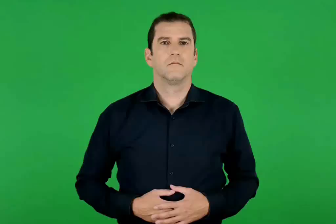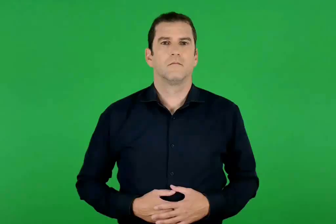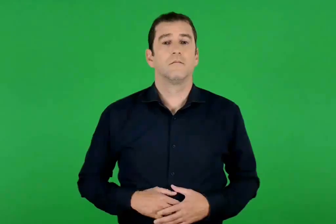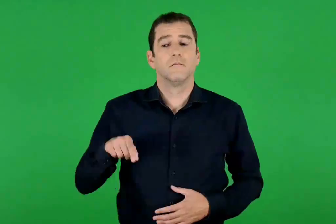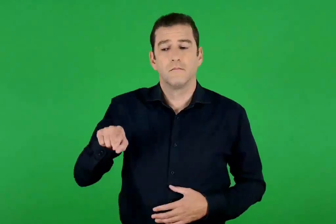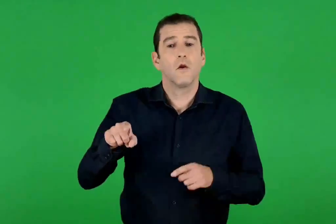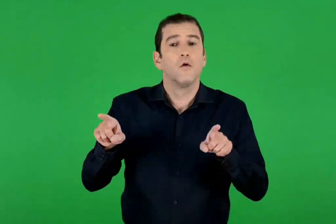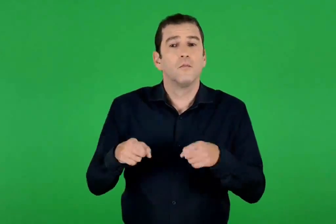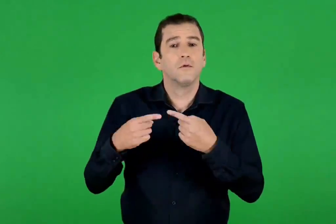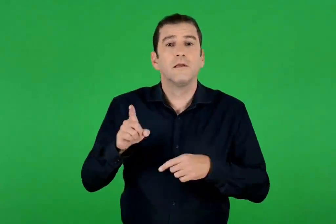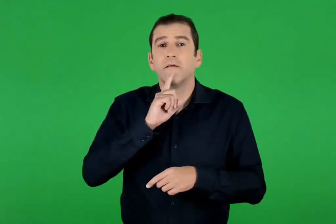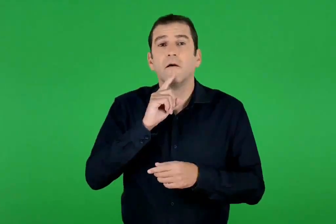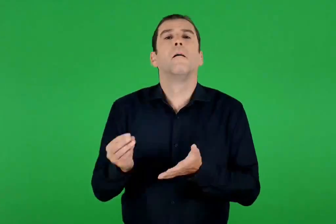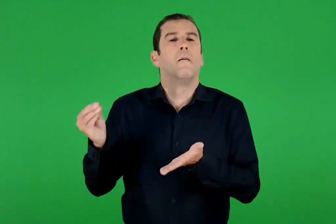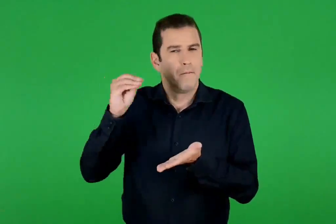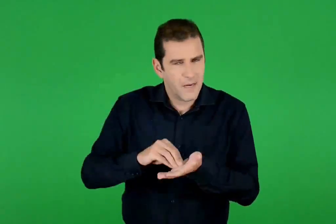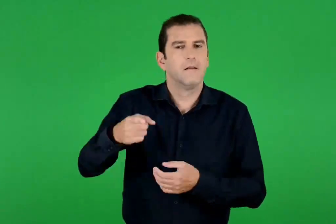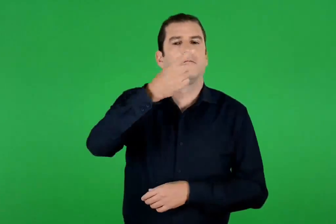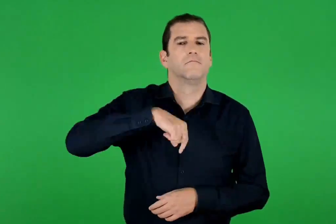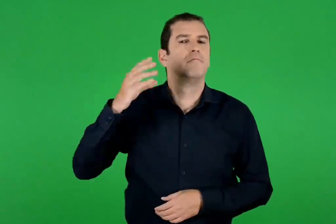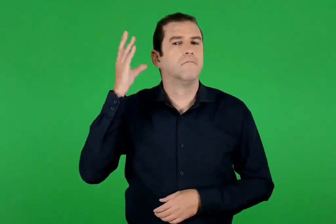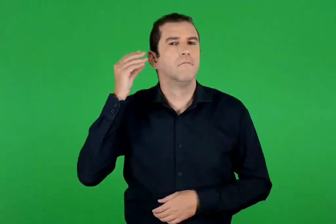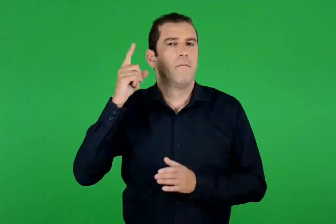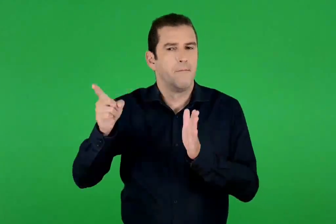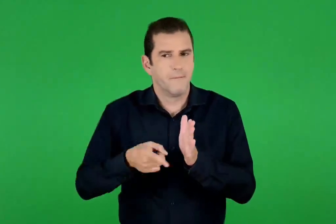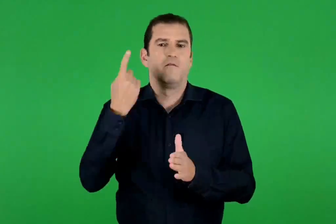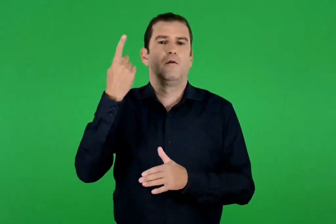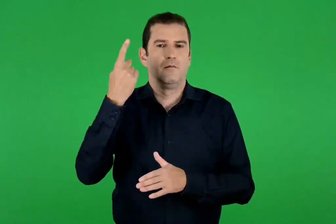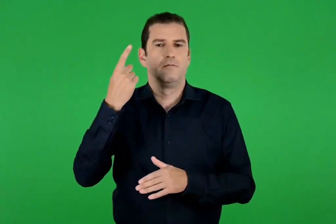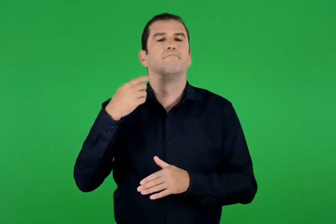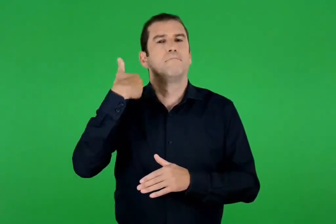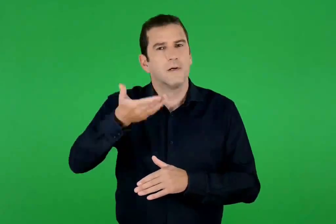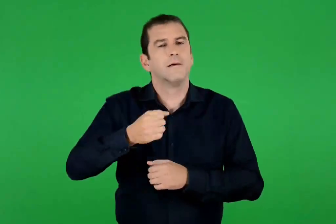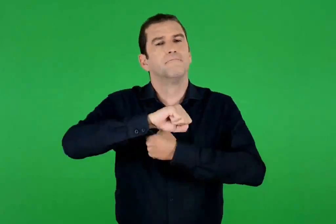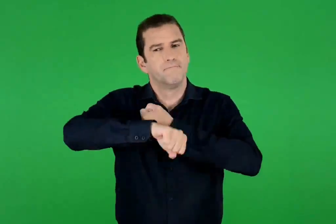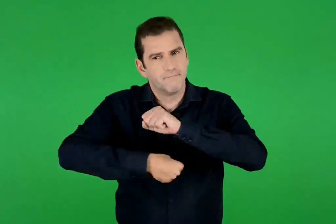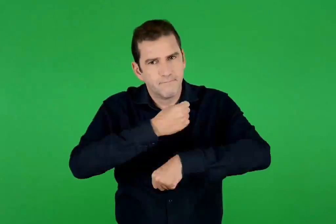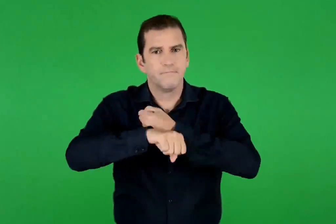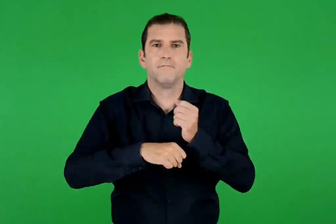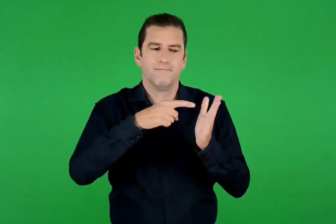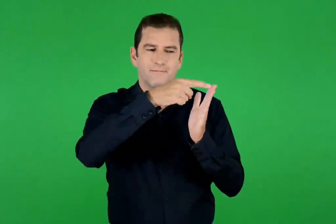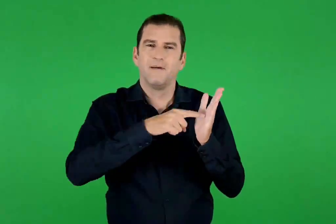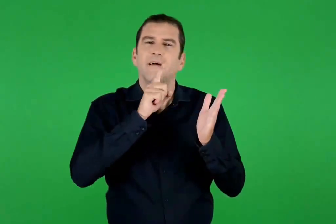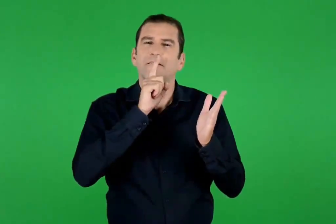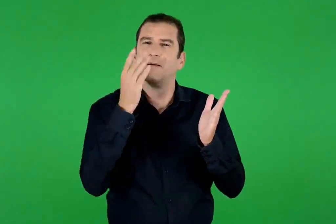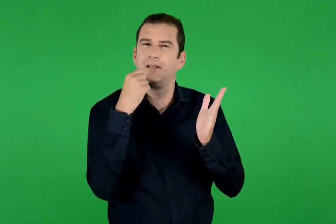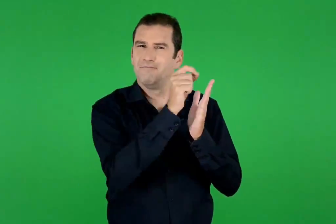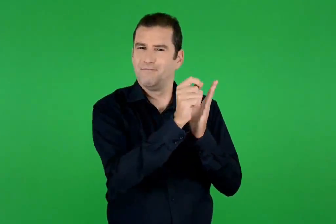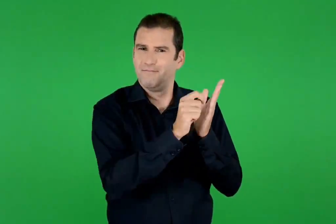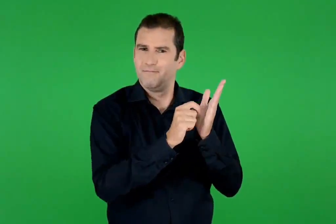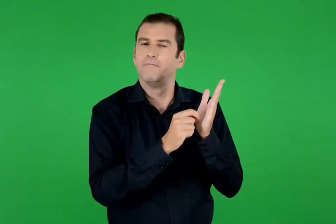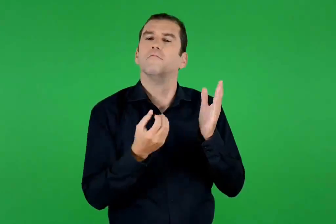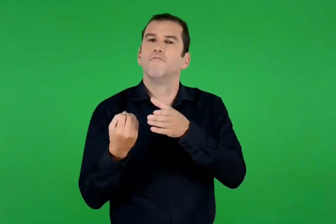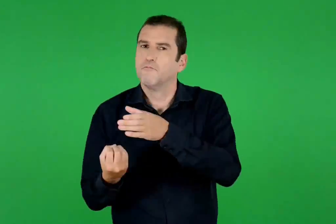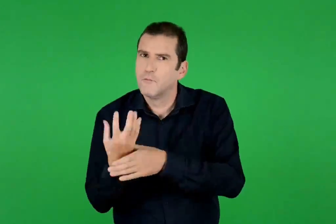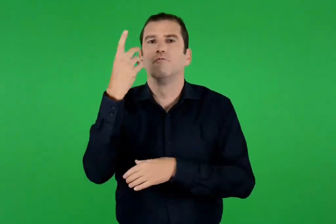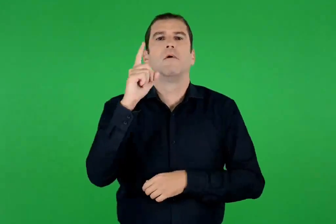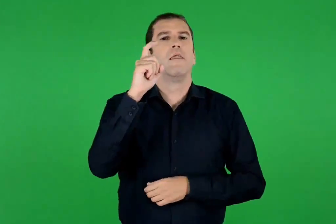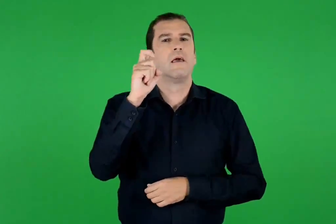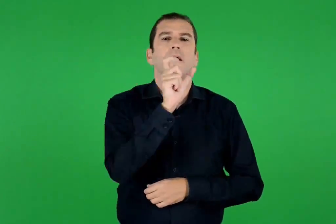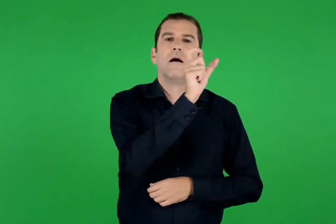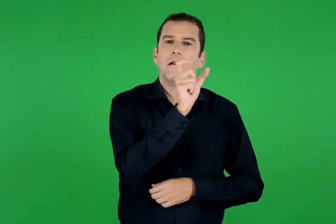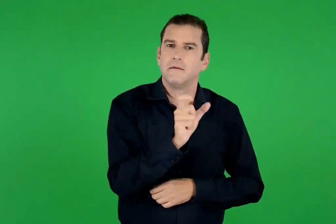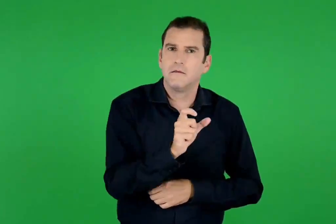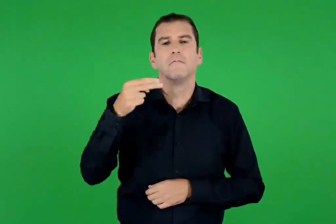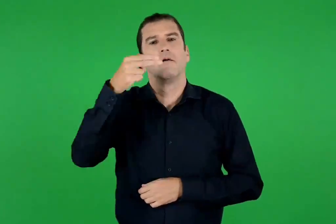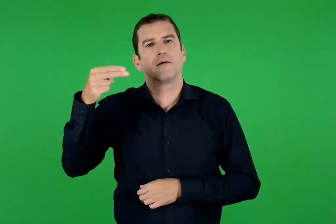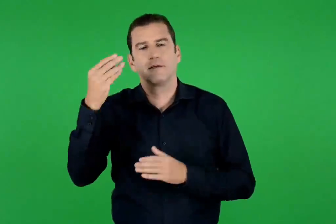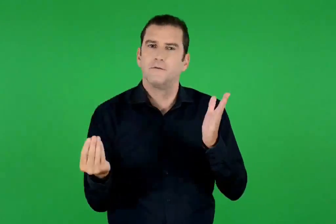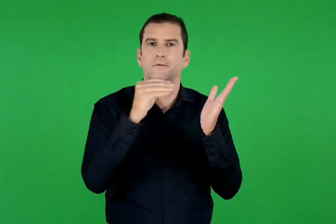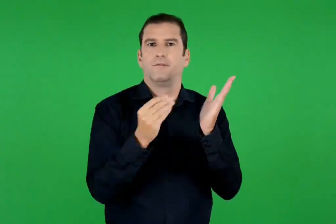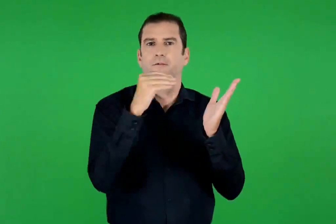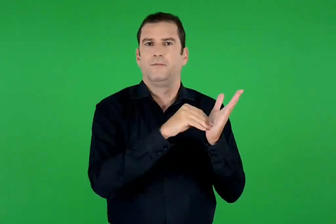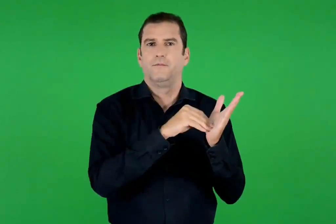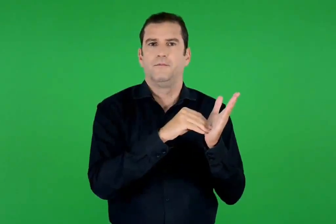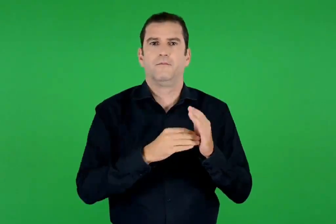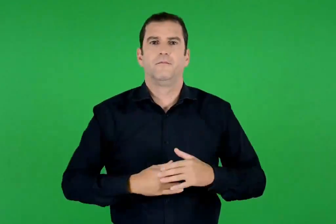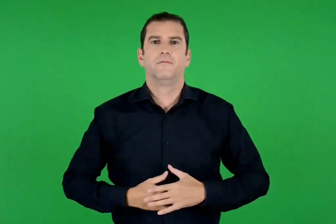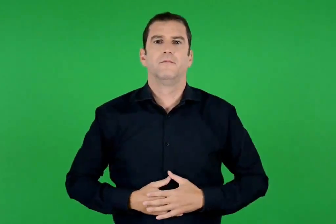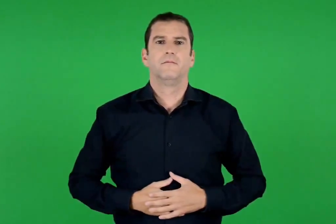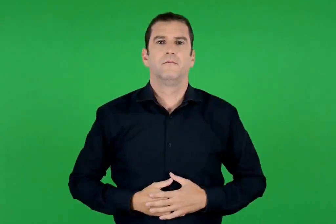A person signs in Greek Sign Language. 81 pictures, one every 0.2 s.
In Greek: ακούμε άλλη μια φορά τη μουσική και προσπαθούμε να προσθέσουμε άλλες 10 λέξεις ή φράσεις στην προηγούμενη λίστα μας
